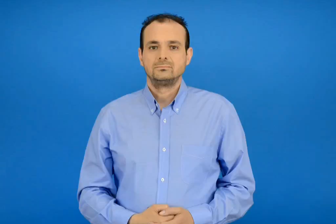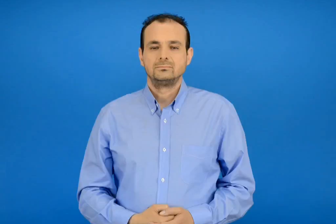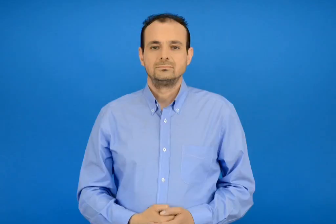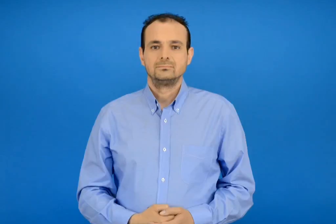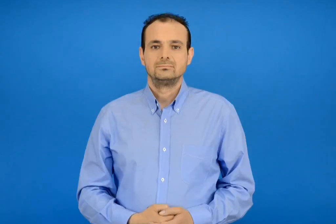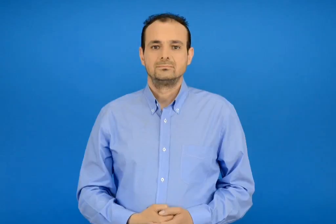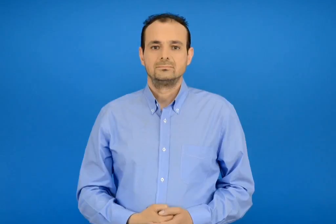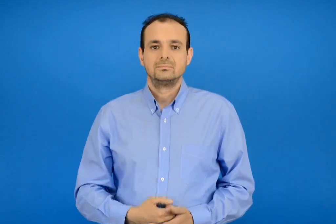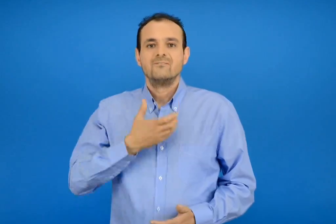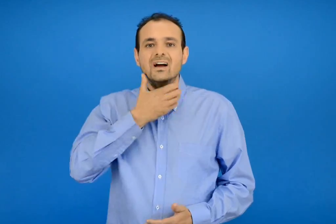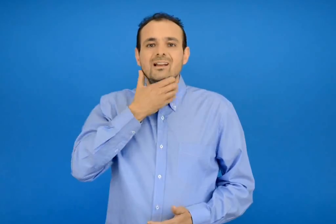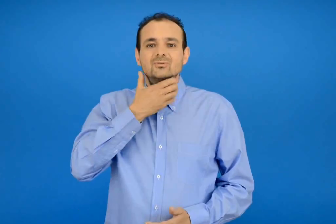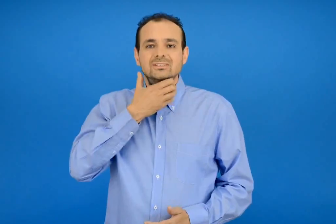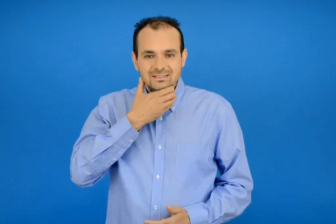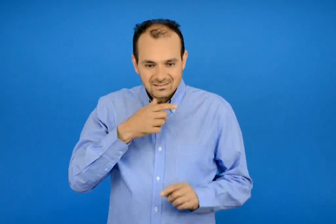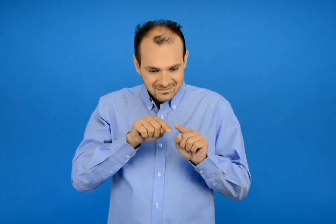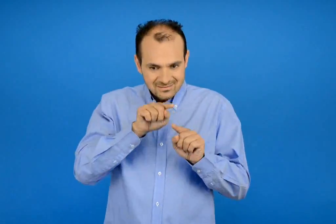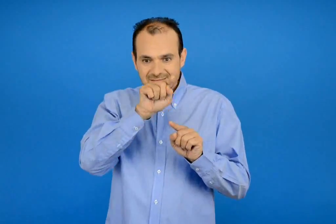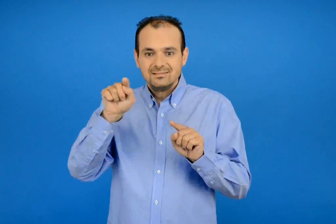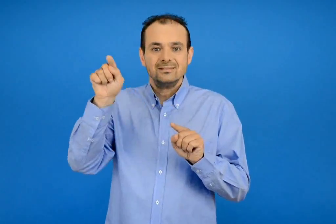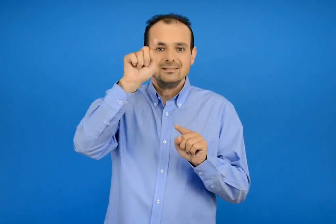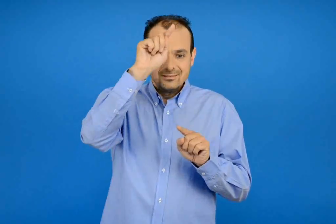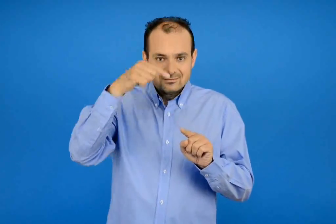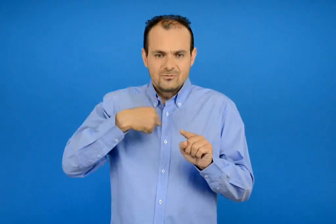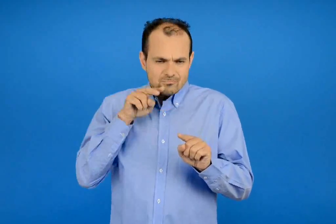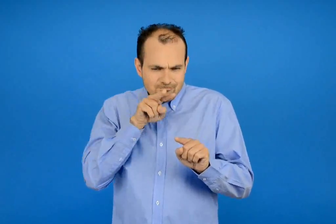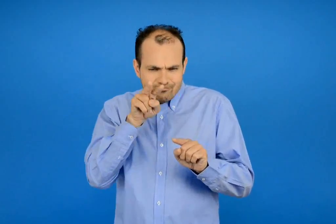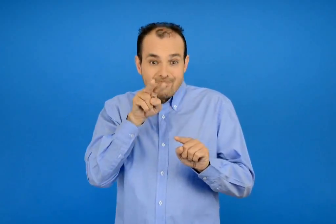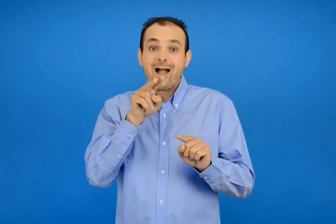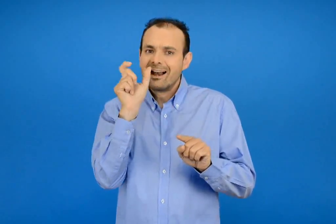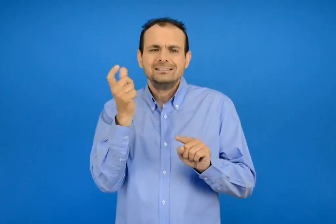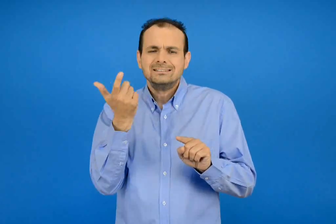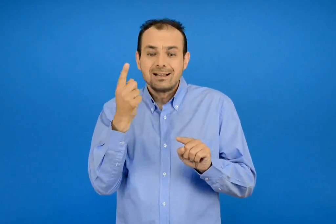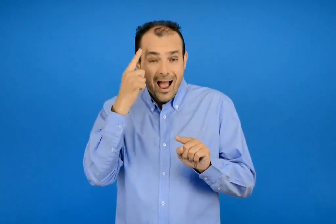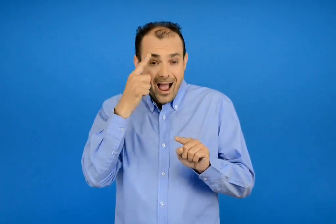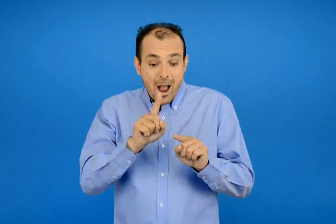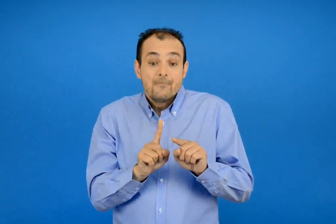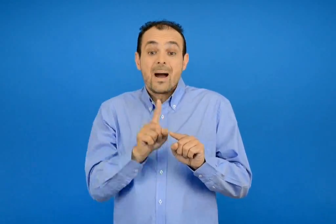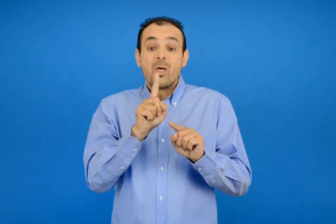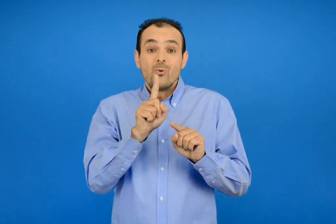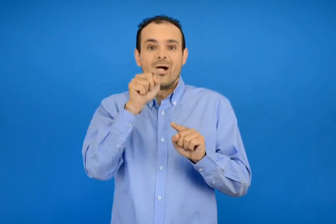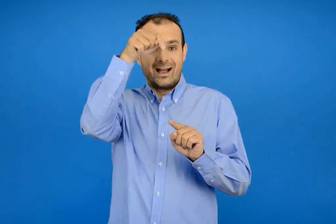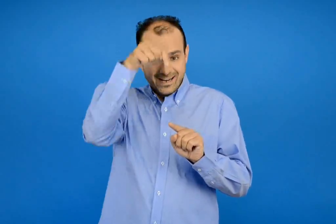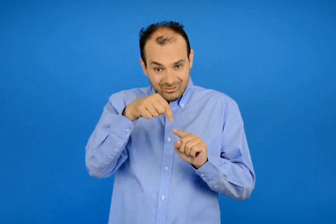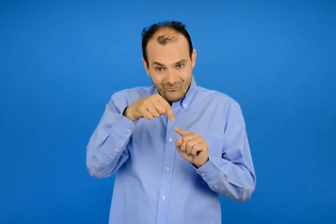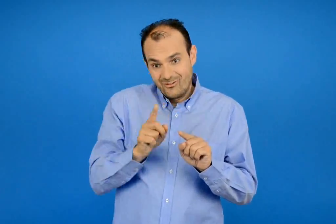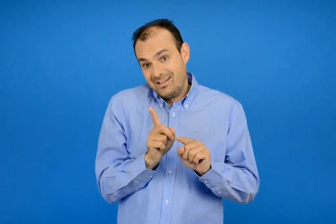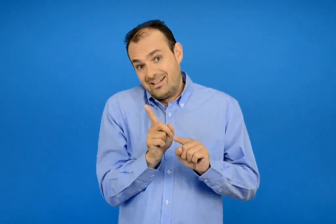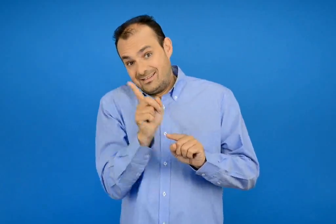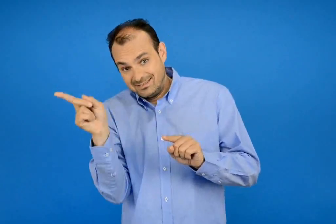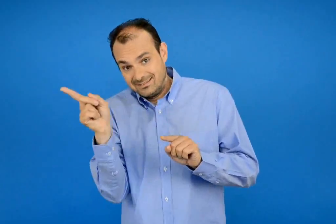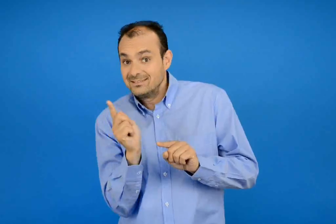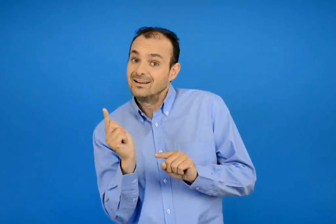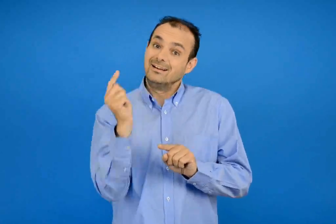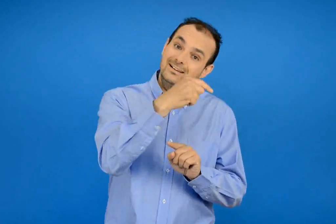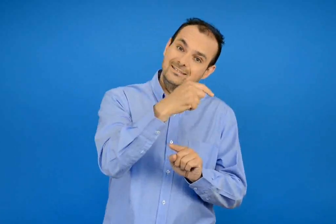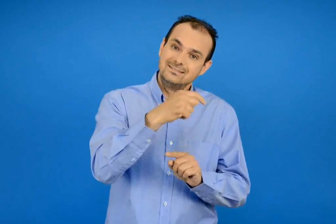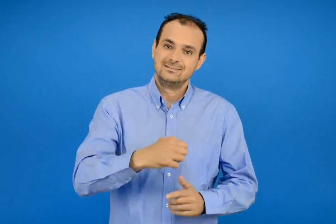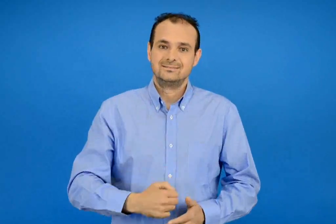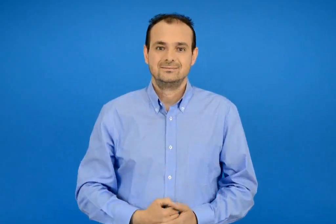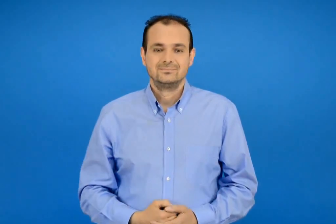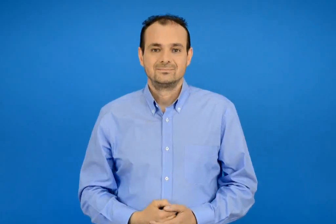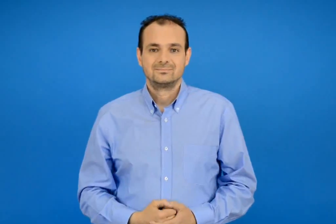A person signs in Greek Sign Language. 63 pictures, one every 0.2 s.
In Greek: περιγράφω τη διαδρομή του βάτραχου χρησιμοποιώ τις εξής λέξεις πάνω κάτω αριστερά δεξιά
